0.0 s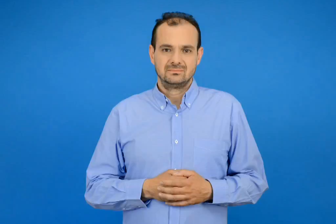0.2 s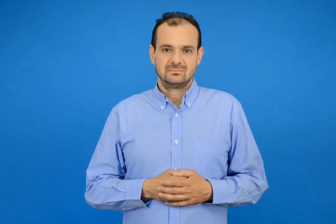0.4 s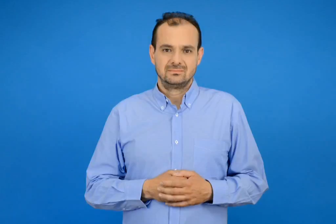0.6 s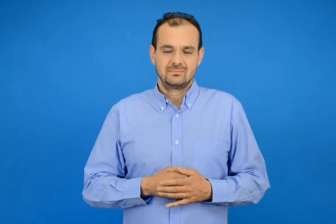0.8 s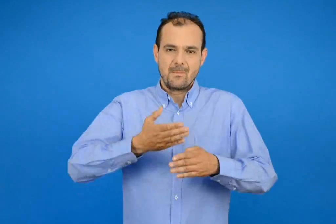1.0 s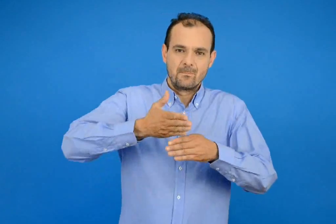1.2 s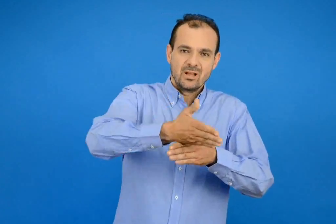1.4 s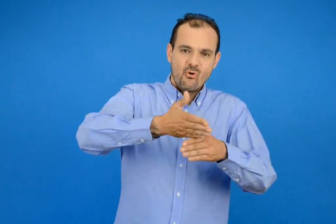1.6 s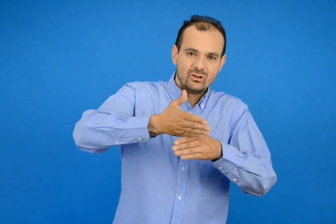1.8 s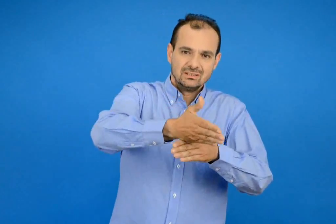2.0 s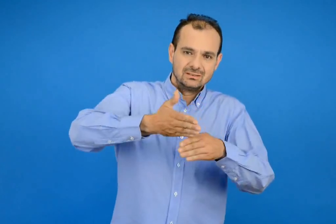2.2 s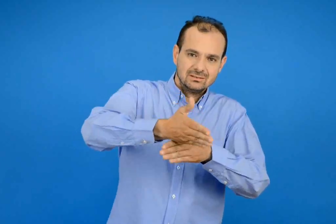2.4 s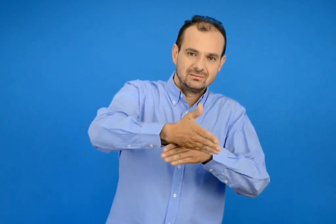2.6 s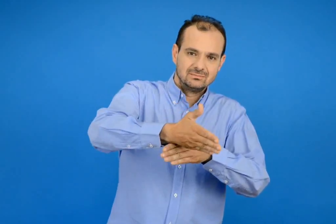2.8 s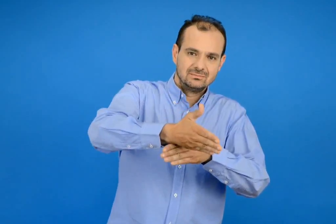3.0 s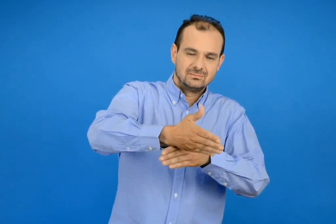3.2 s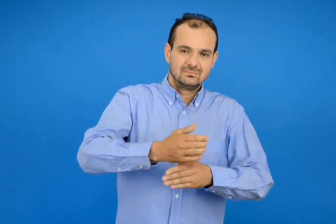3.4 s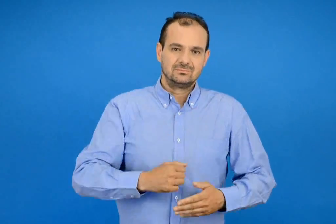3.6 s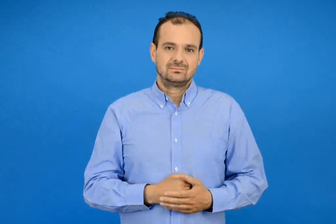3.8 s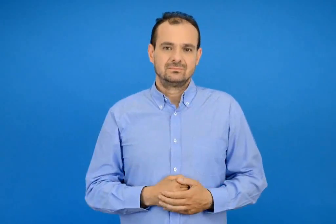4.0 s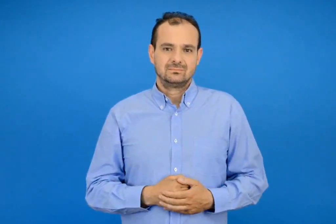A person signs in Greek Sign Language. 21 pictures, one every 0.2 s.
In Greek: πριόνι
